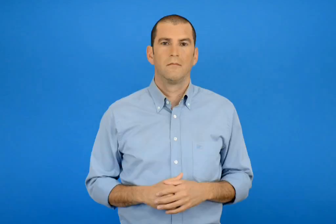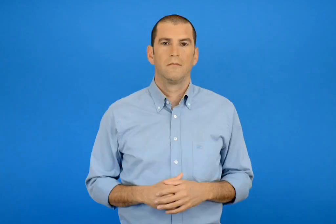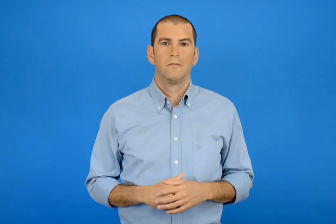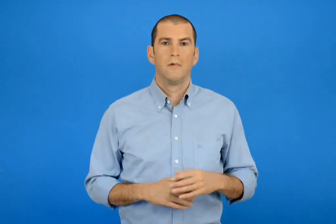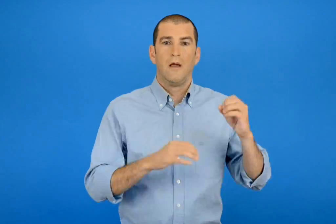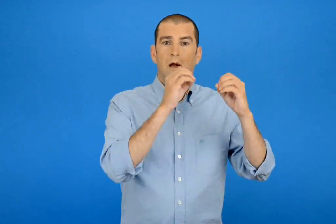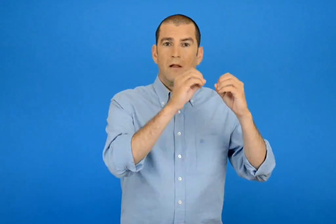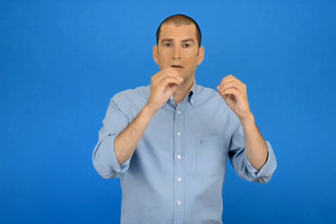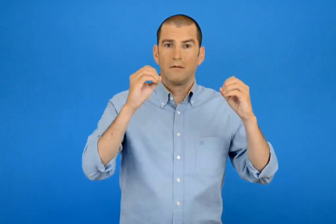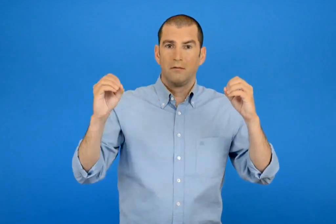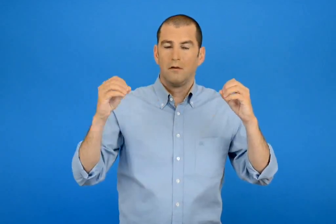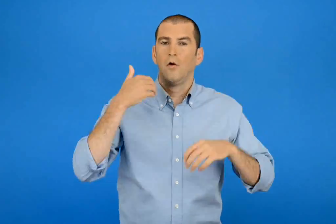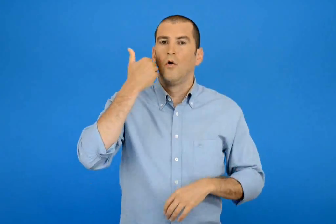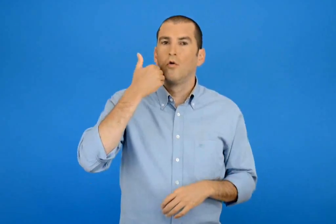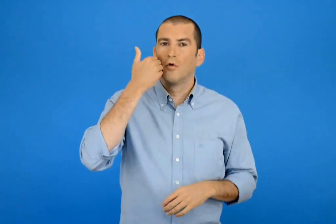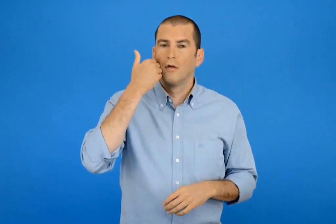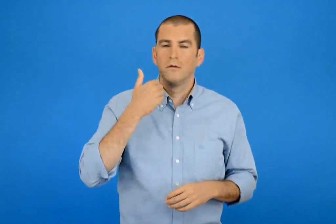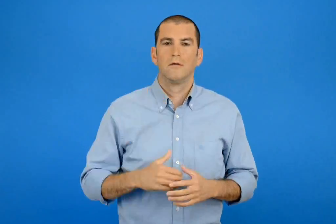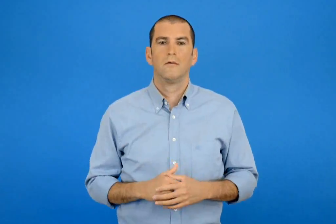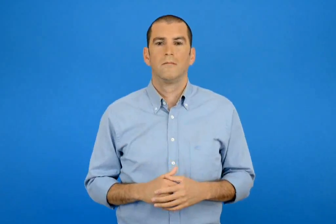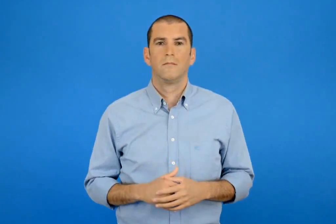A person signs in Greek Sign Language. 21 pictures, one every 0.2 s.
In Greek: κόκκινες χάντρες
